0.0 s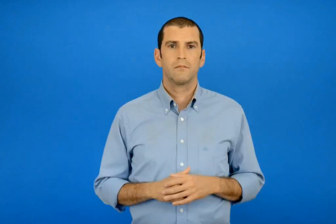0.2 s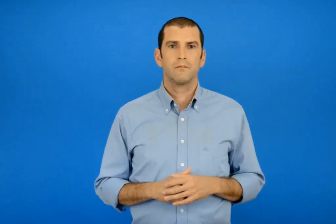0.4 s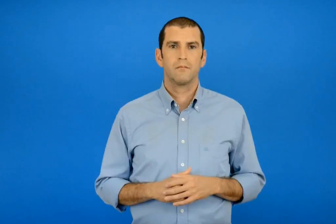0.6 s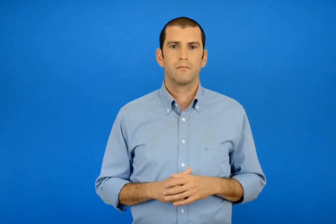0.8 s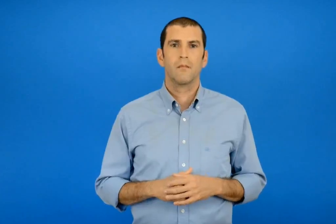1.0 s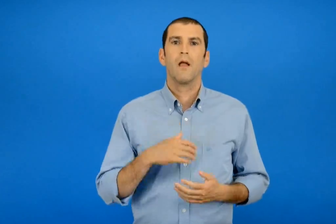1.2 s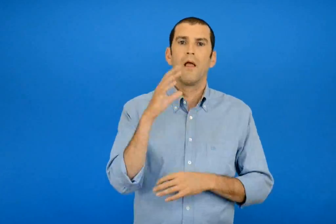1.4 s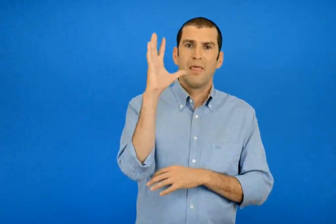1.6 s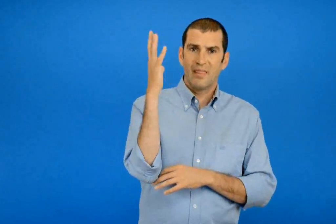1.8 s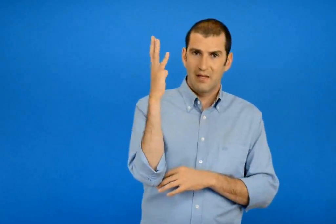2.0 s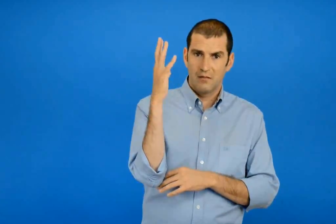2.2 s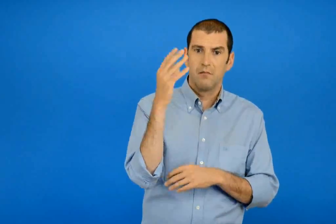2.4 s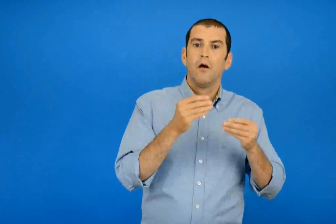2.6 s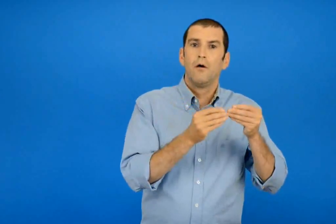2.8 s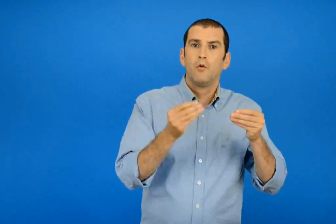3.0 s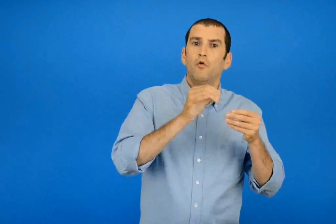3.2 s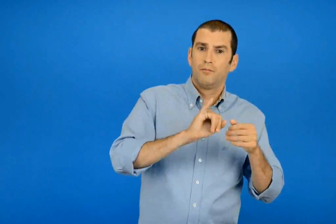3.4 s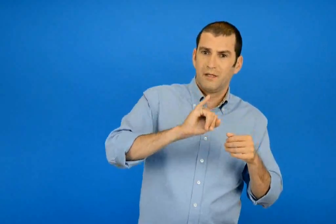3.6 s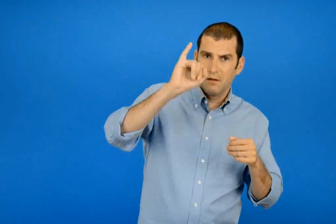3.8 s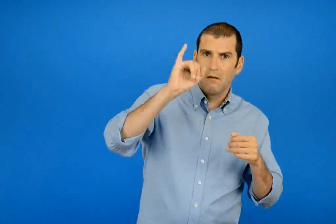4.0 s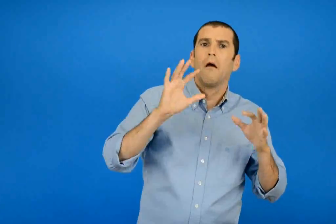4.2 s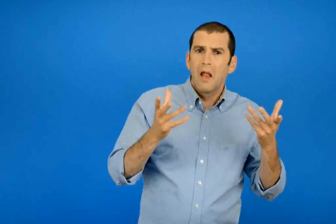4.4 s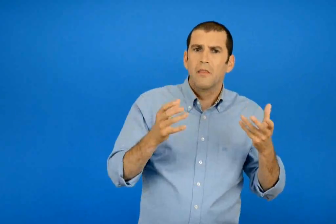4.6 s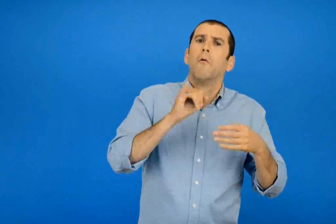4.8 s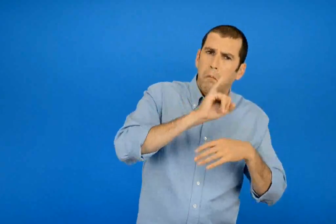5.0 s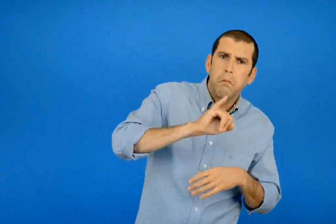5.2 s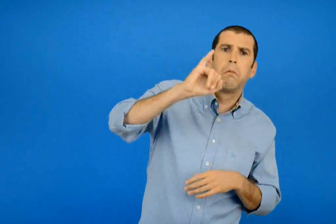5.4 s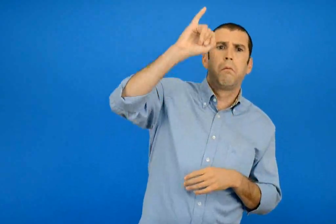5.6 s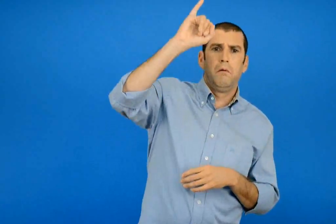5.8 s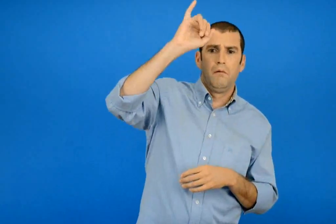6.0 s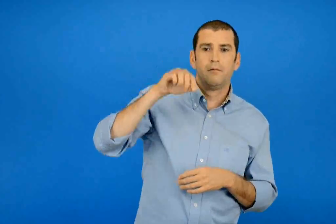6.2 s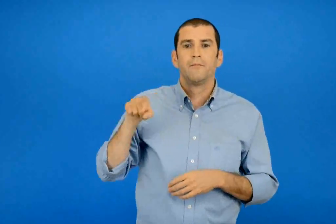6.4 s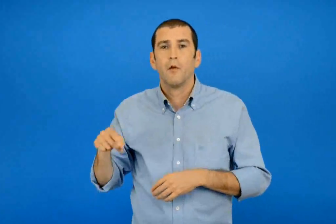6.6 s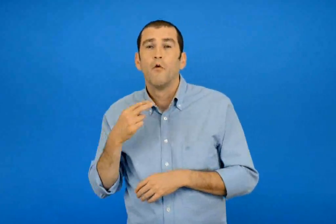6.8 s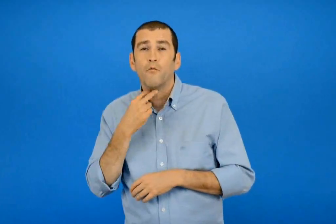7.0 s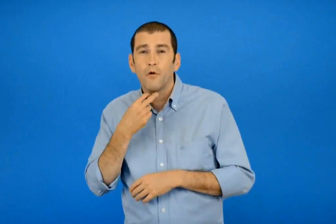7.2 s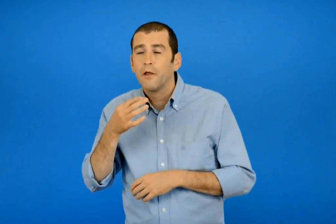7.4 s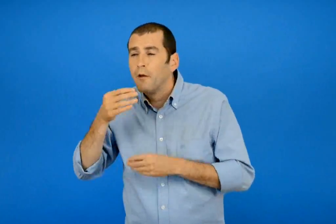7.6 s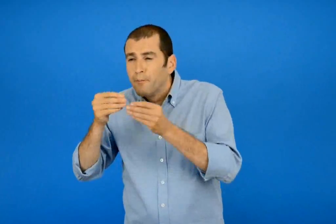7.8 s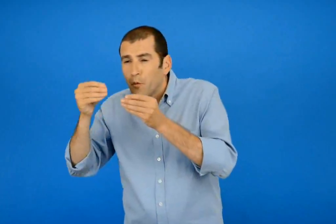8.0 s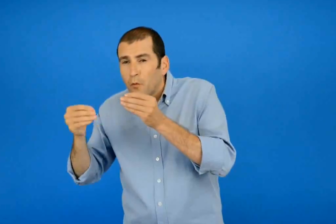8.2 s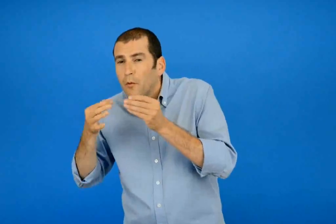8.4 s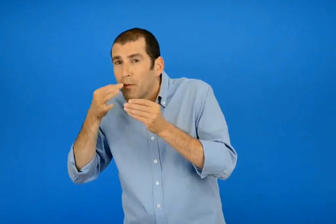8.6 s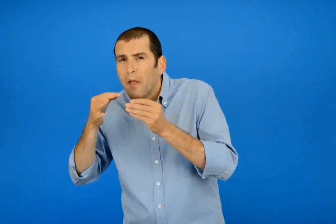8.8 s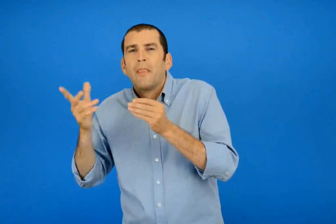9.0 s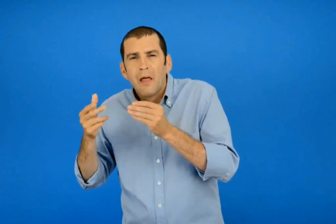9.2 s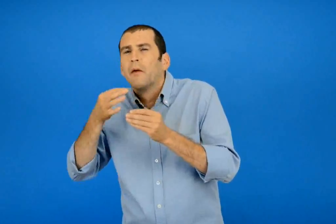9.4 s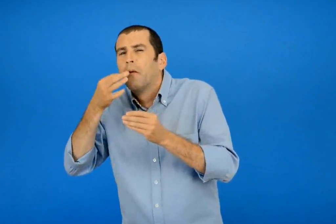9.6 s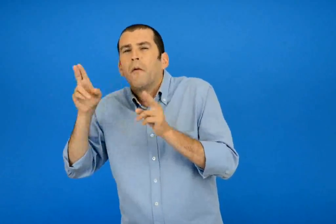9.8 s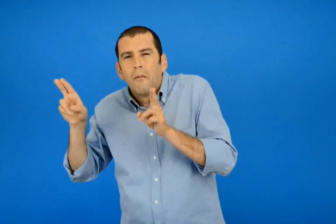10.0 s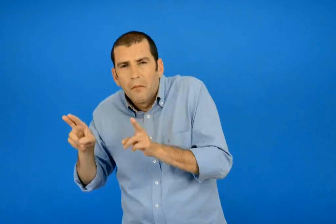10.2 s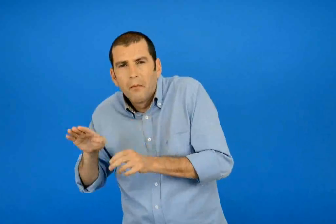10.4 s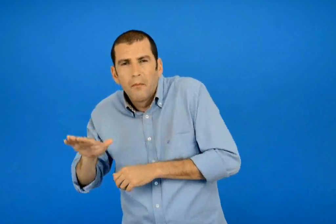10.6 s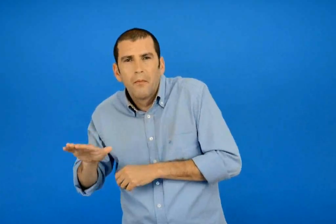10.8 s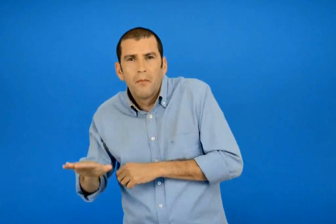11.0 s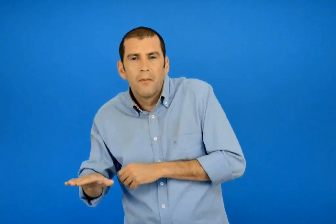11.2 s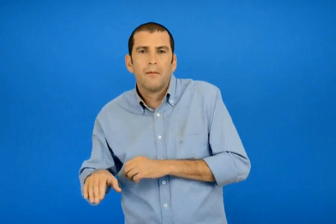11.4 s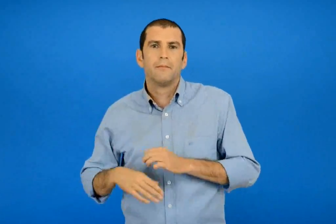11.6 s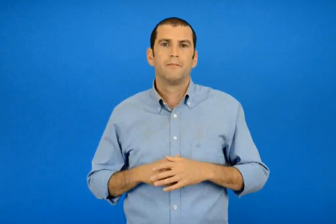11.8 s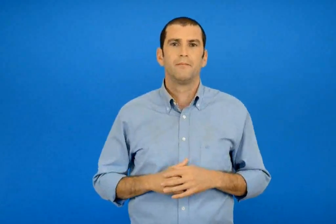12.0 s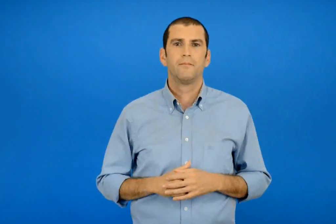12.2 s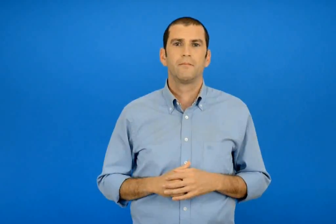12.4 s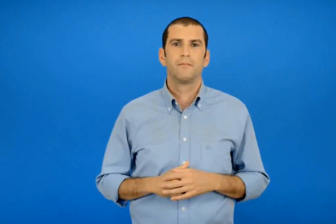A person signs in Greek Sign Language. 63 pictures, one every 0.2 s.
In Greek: δέντρα πιο ψηλά δηλαδή ψηλότερα και φωνή πιο σιγανή δηλαδή σιγανότερη
